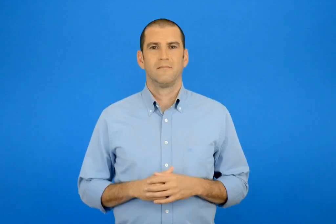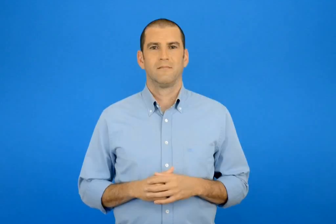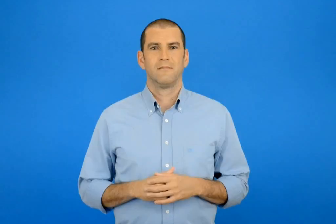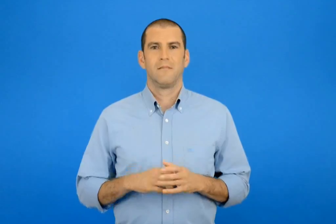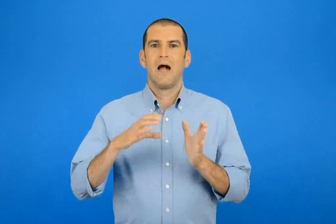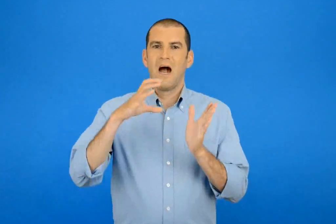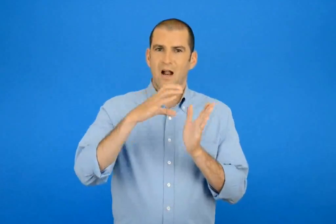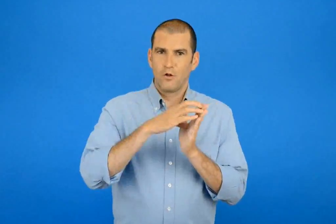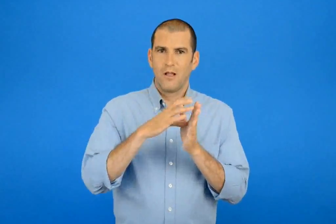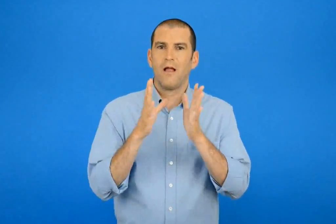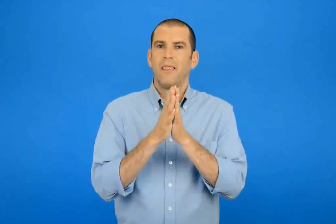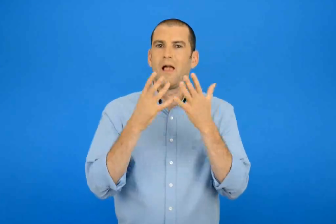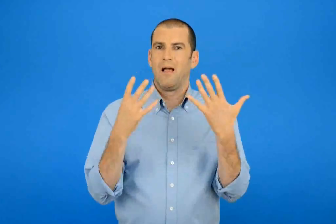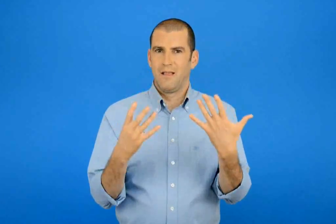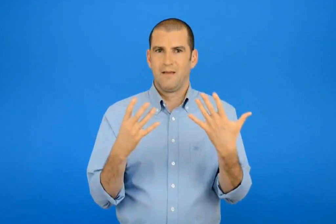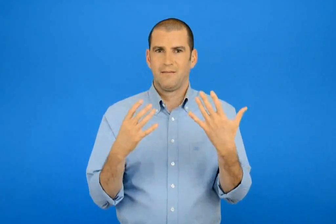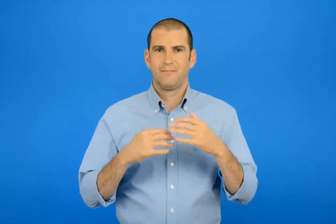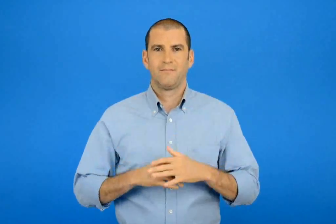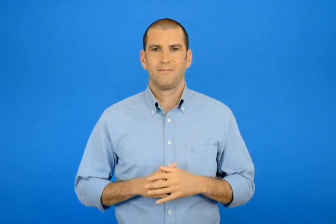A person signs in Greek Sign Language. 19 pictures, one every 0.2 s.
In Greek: ενότητα 19
